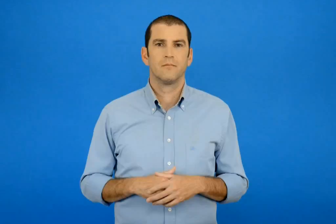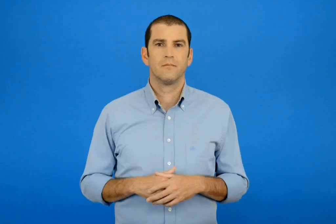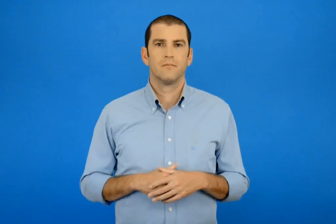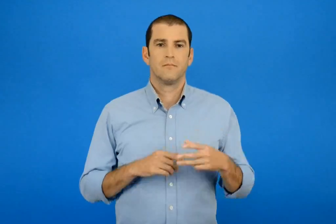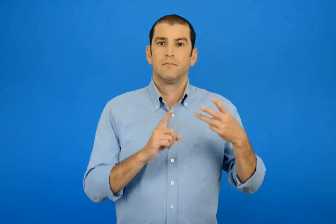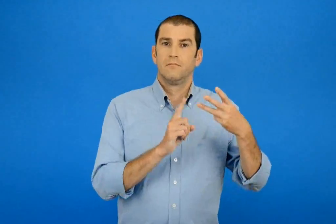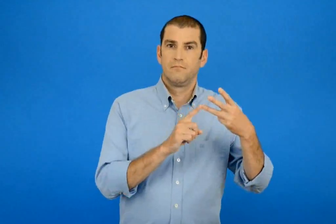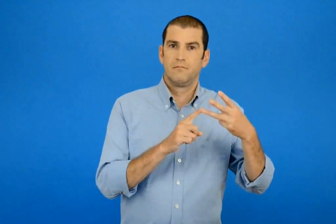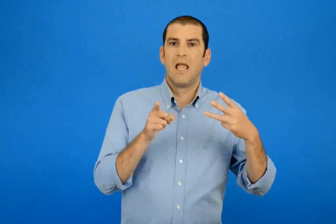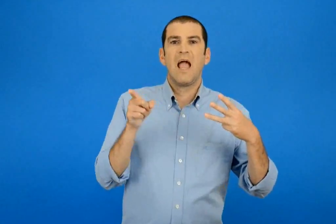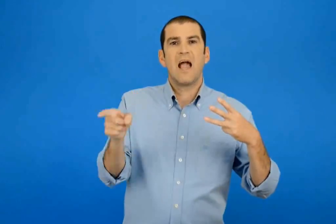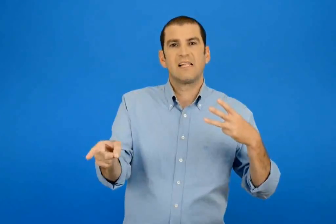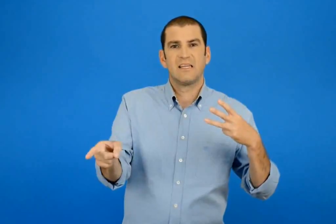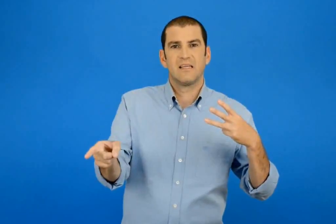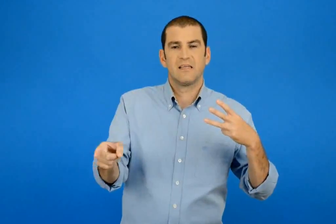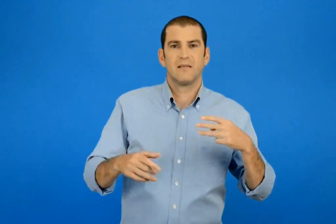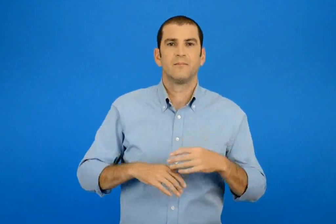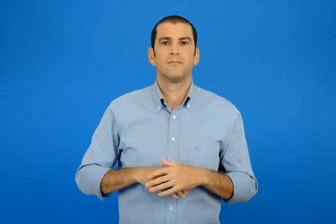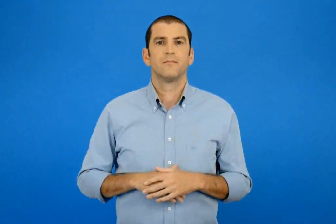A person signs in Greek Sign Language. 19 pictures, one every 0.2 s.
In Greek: αιτιατική
